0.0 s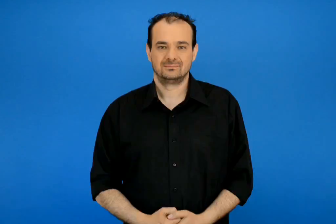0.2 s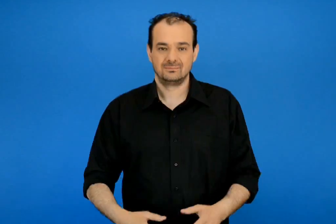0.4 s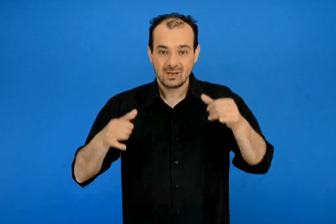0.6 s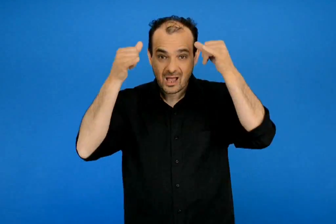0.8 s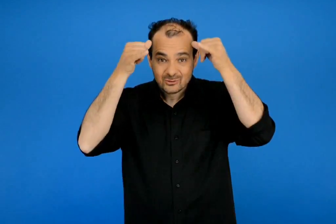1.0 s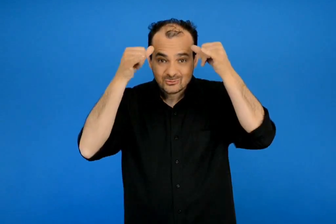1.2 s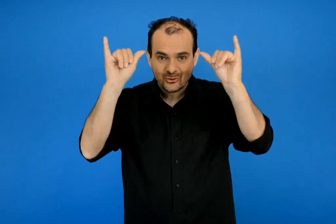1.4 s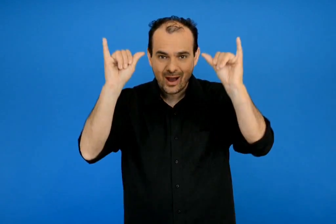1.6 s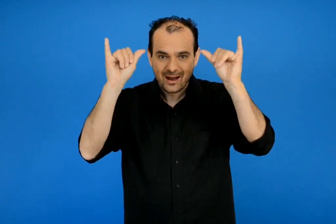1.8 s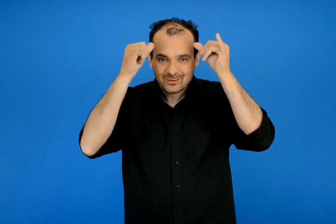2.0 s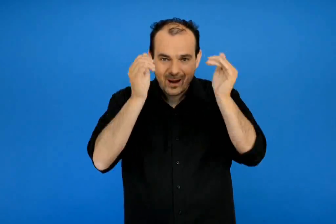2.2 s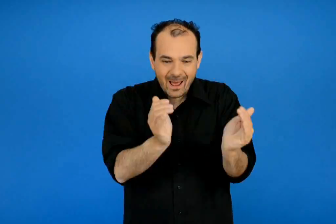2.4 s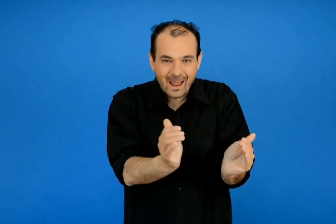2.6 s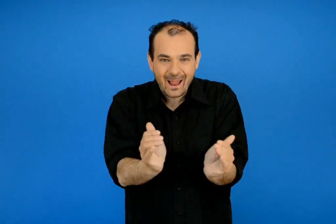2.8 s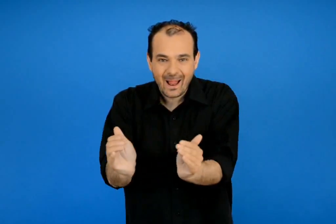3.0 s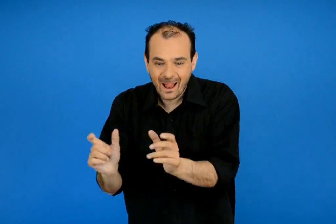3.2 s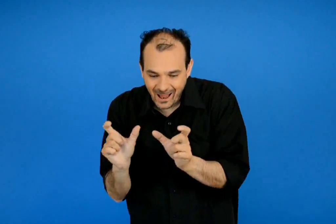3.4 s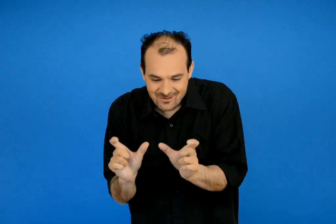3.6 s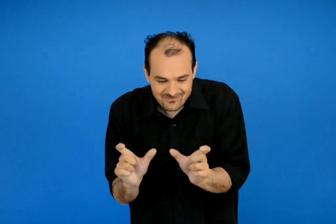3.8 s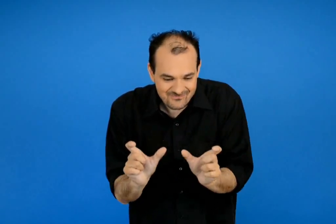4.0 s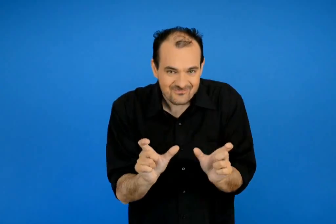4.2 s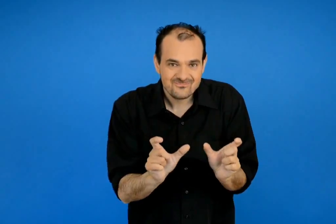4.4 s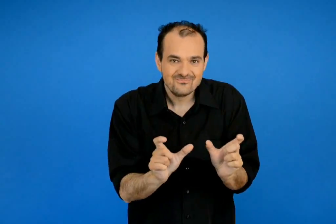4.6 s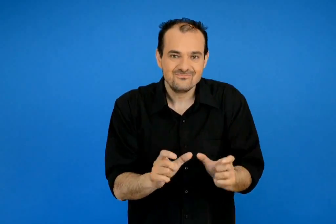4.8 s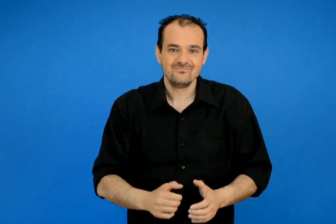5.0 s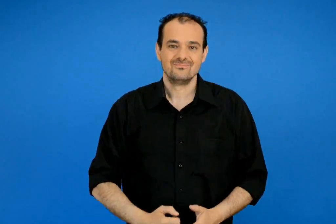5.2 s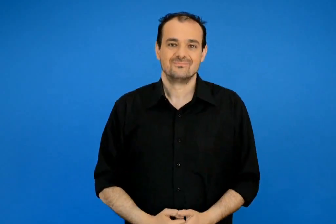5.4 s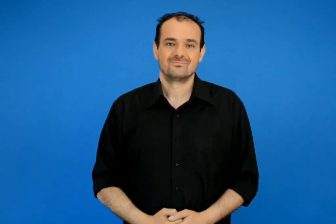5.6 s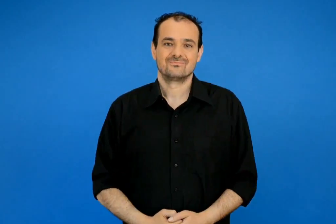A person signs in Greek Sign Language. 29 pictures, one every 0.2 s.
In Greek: τα ζώα φροντίζουν τα μικρά τους
